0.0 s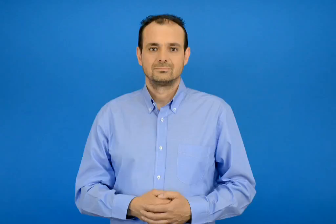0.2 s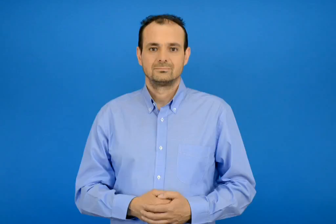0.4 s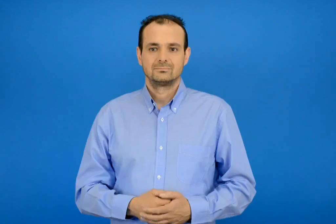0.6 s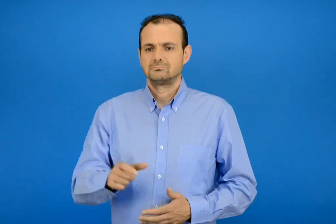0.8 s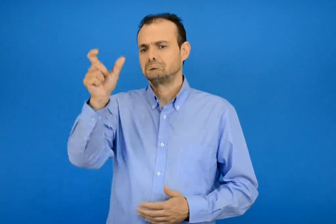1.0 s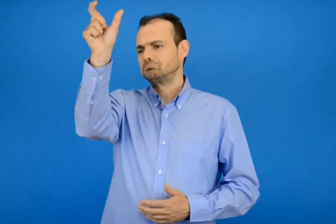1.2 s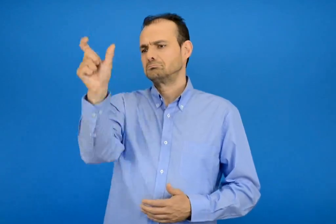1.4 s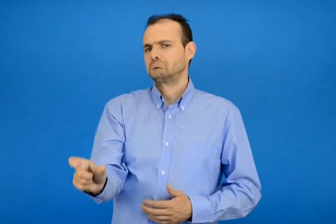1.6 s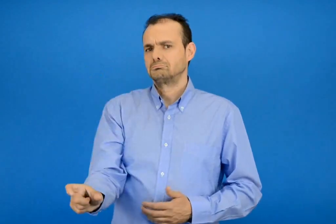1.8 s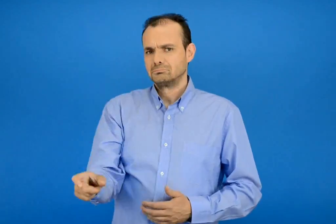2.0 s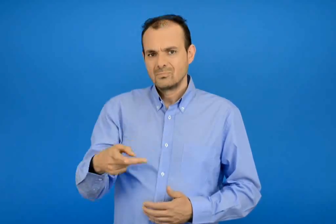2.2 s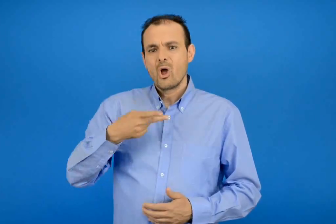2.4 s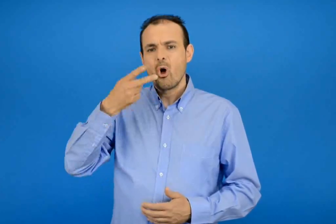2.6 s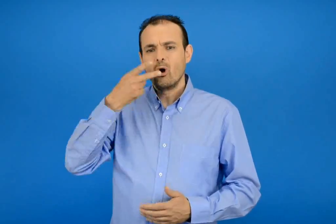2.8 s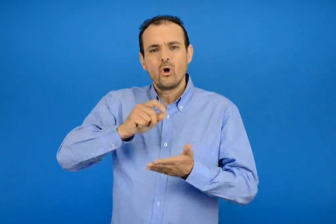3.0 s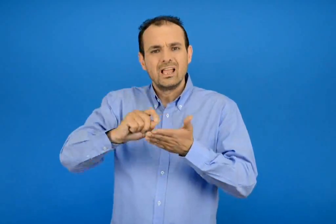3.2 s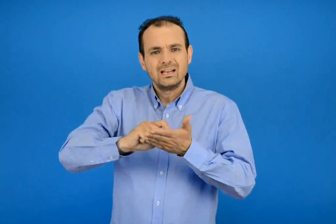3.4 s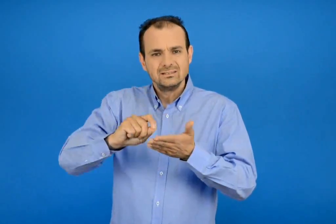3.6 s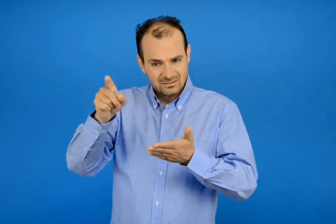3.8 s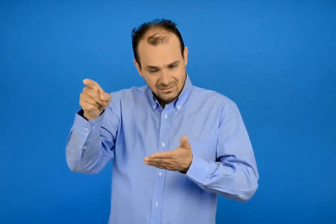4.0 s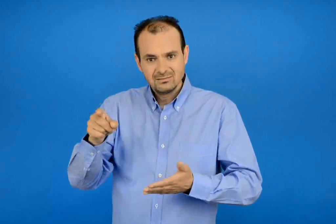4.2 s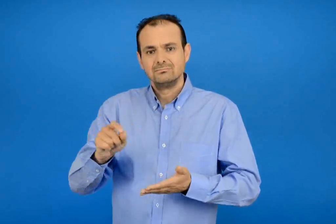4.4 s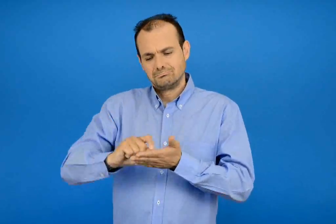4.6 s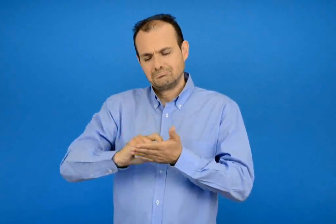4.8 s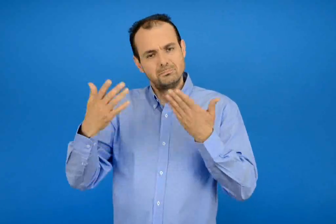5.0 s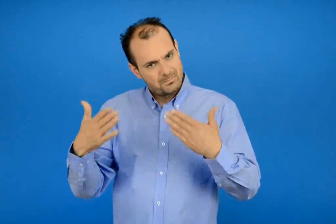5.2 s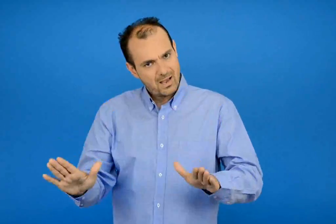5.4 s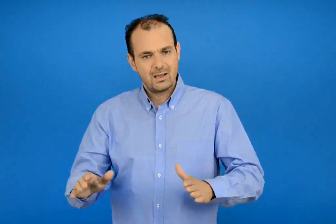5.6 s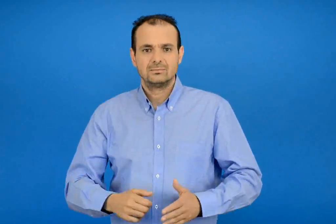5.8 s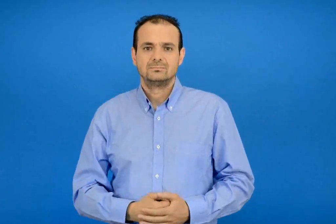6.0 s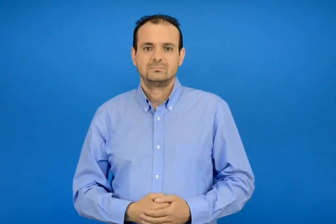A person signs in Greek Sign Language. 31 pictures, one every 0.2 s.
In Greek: ένας λογοτέχνης έγραψε
